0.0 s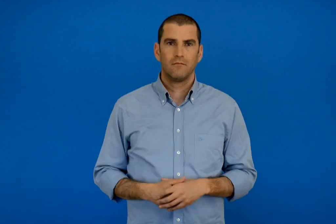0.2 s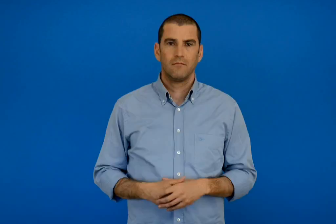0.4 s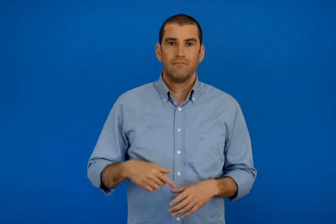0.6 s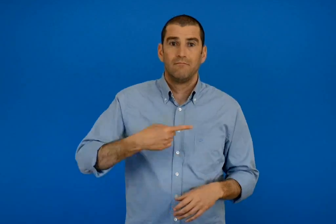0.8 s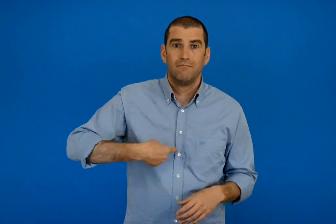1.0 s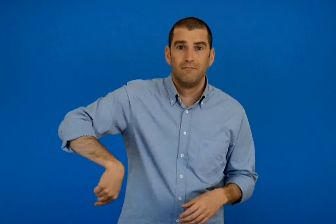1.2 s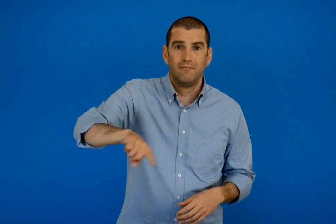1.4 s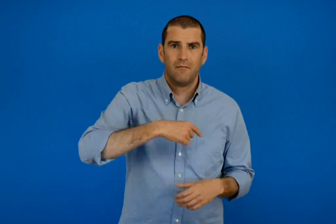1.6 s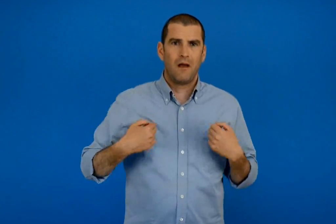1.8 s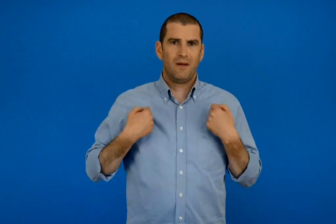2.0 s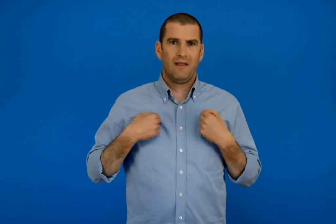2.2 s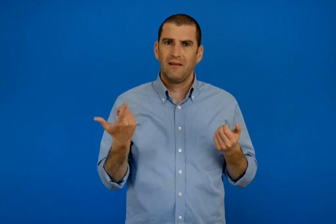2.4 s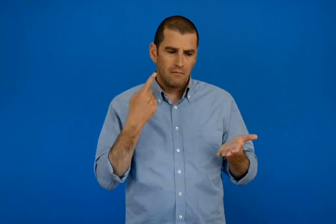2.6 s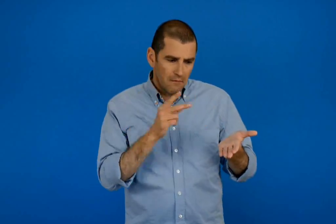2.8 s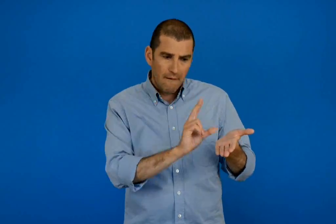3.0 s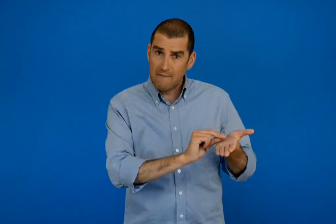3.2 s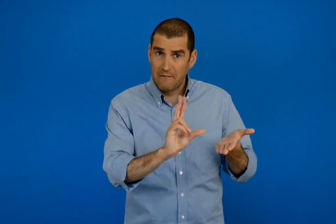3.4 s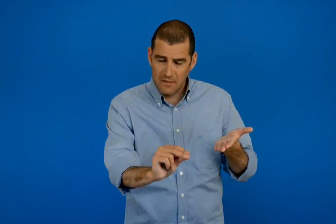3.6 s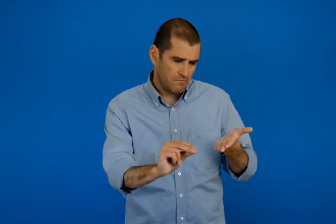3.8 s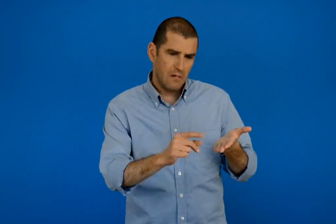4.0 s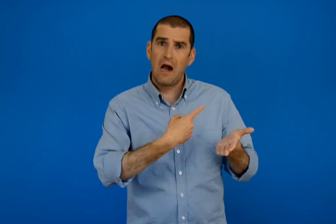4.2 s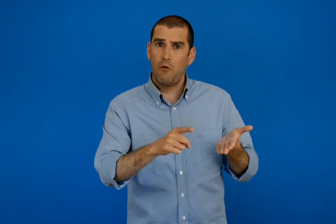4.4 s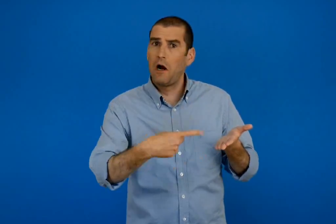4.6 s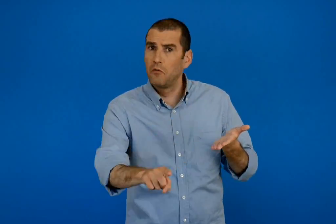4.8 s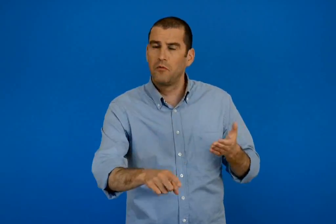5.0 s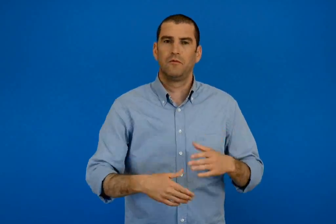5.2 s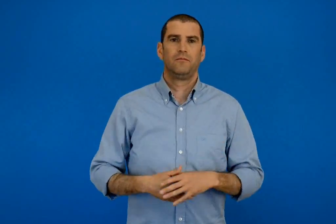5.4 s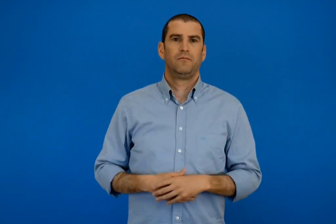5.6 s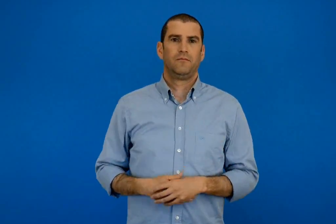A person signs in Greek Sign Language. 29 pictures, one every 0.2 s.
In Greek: παίζουμε το παιχνίδι μοιάζω διαφέρω
